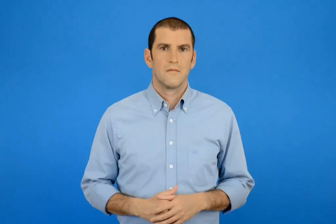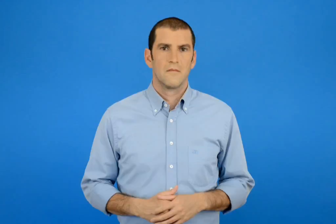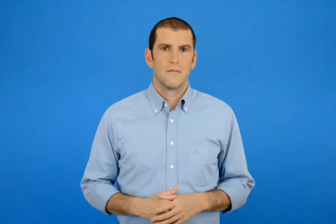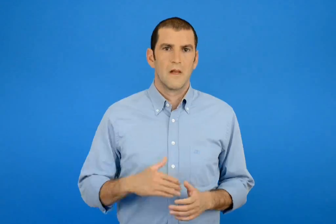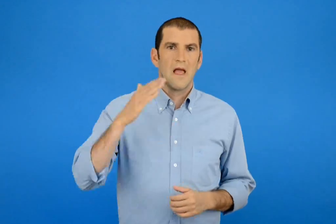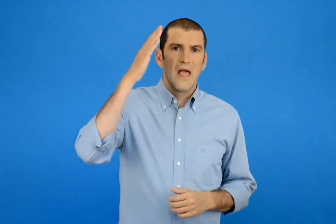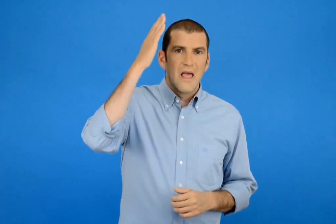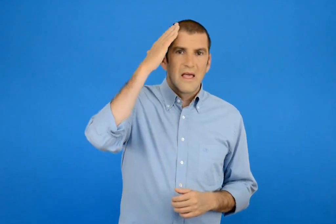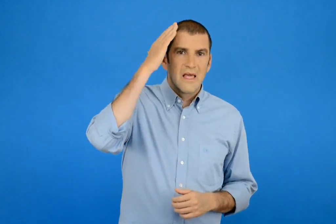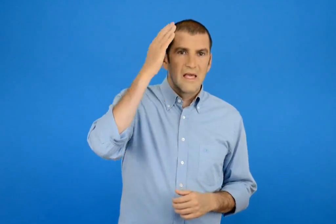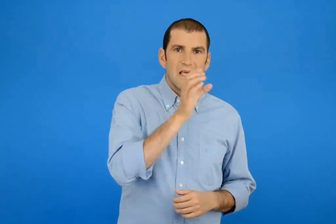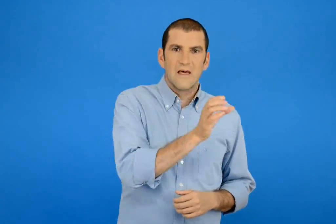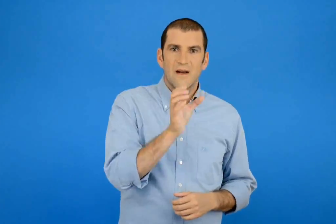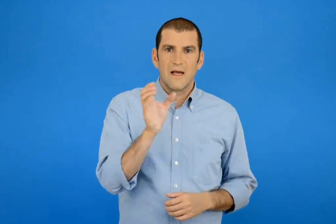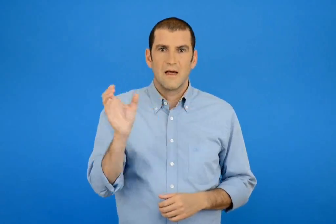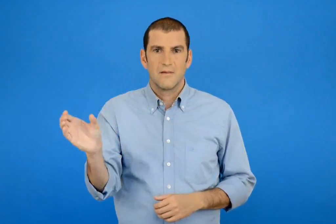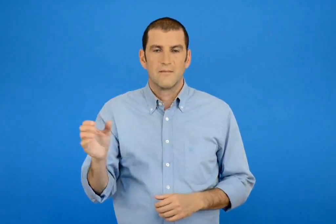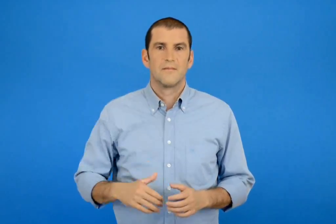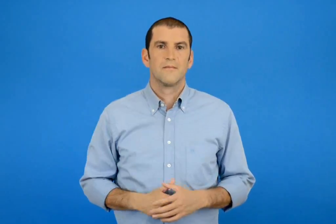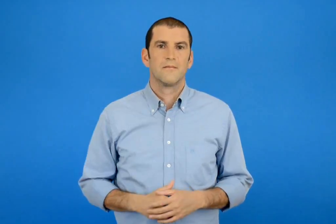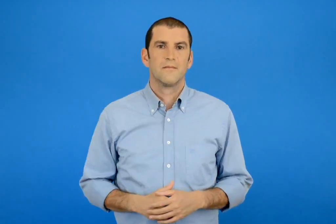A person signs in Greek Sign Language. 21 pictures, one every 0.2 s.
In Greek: κεφάλαια
